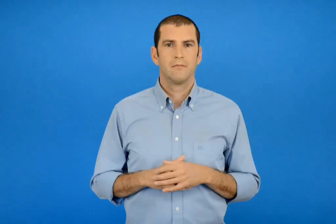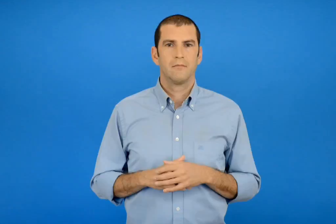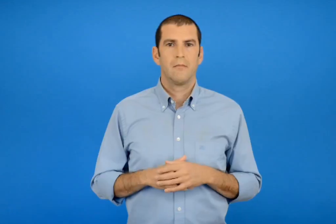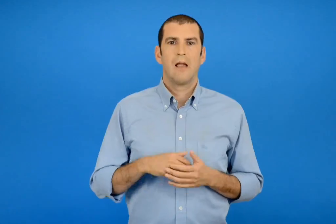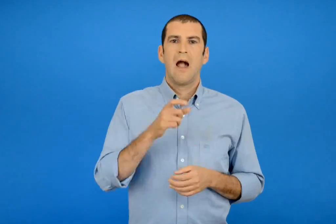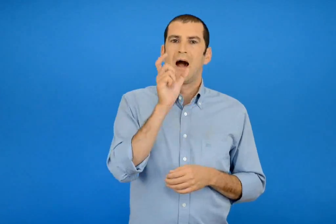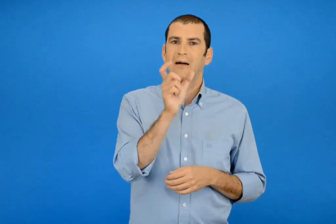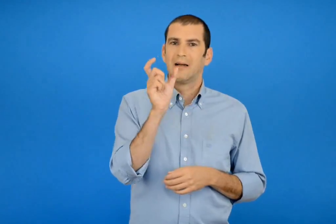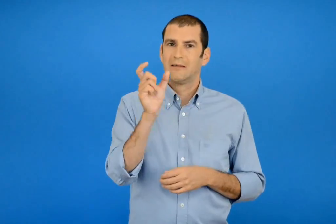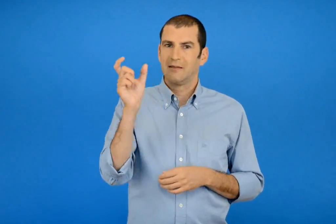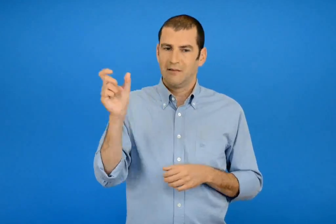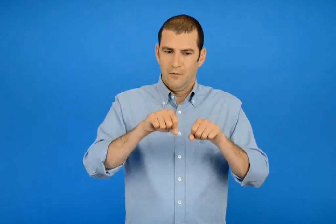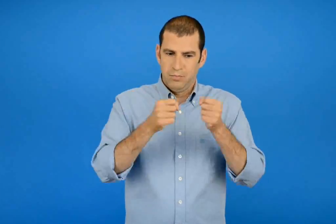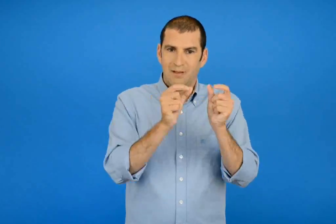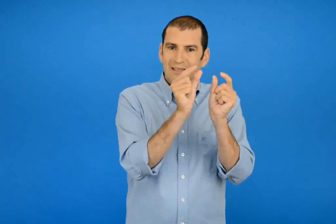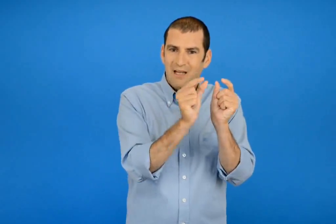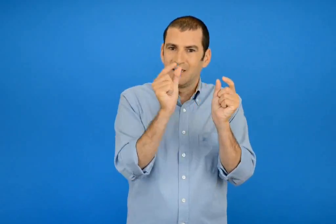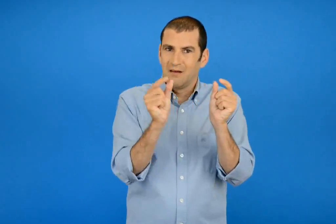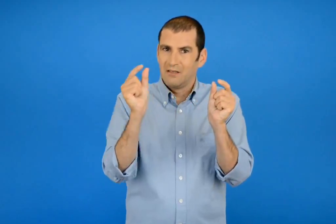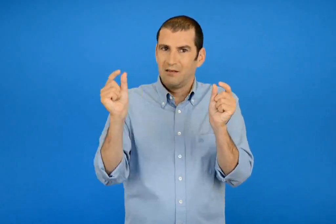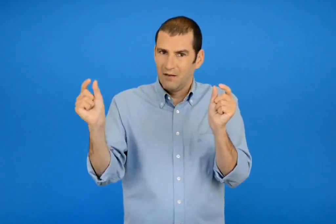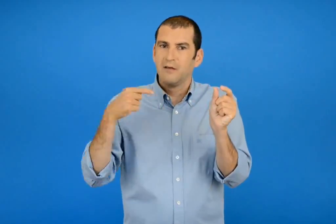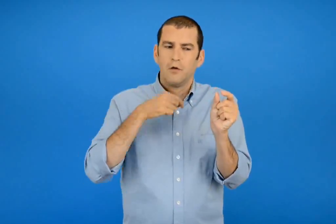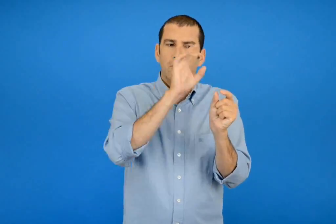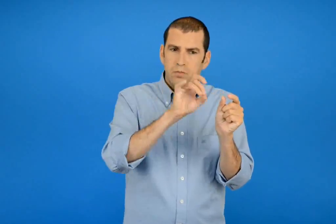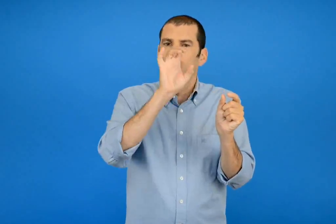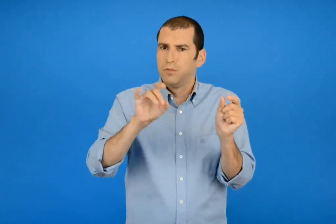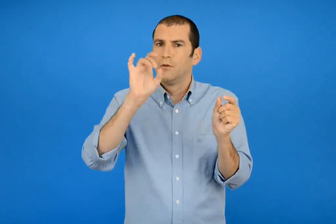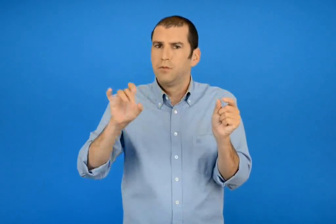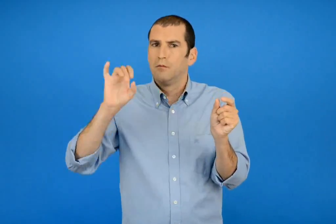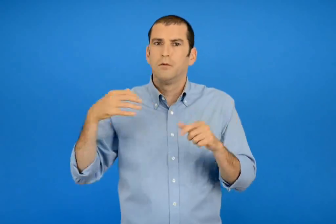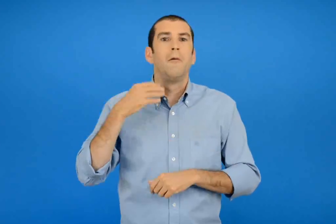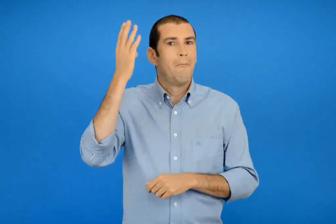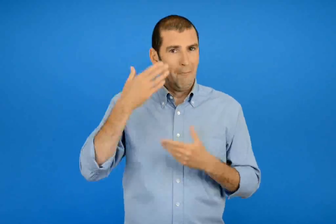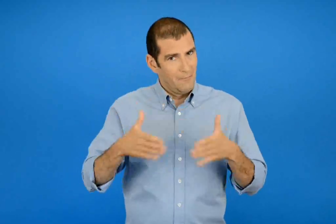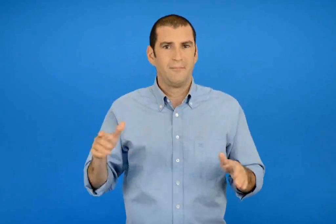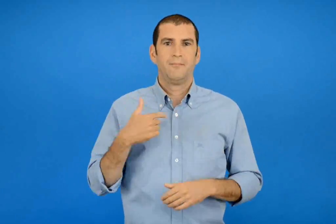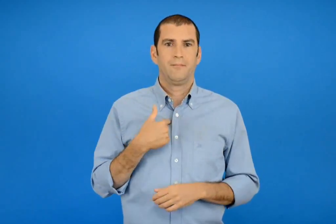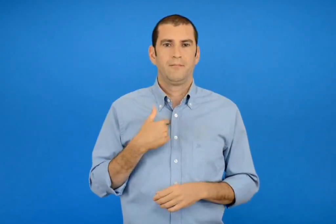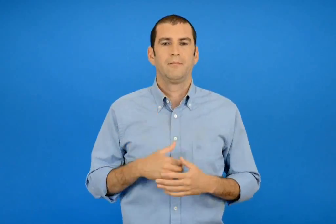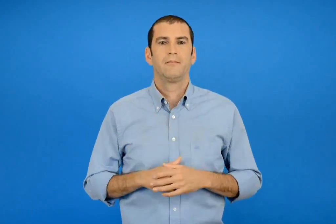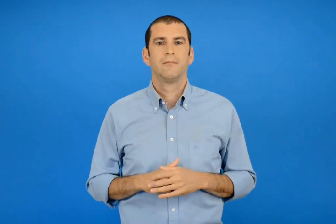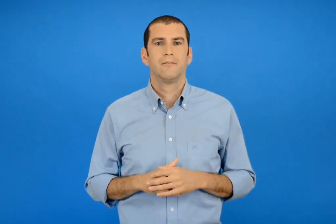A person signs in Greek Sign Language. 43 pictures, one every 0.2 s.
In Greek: έμαθα να χωρίζω φωναχτά τις λέξεις σε συλλαβές
